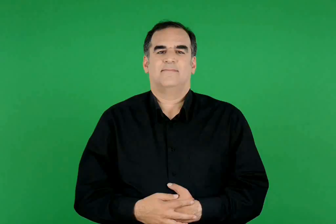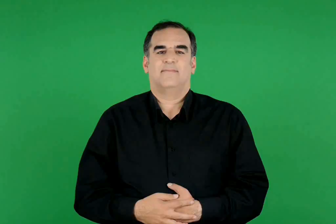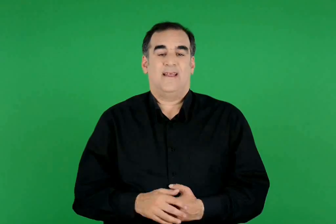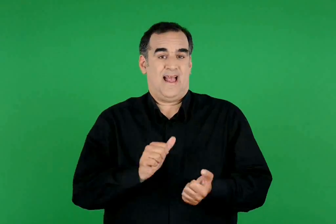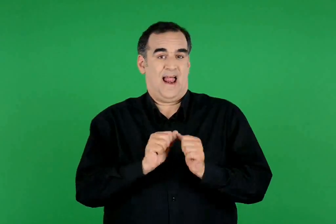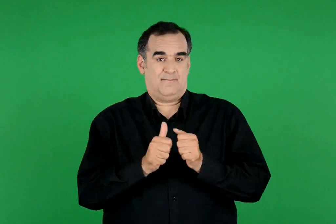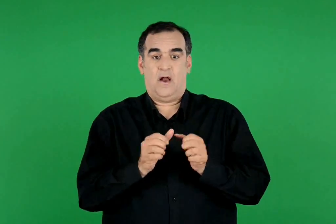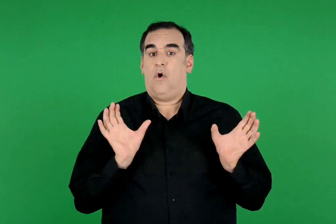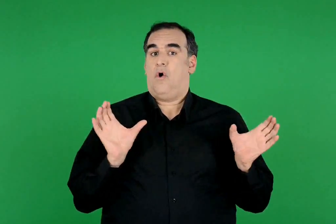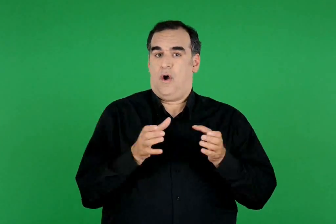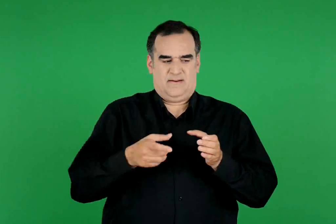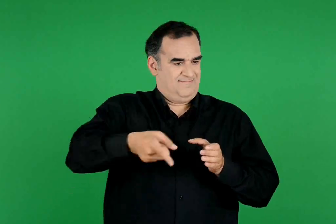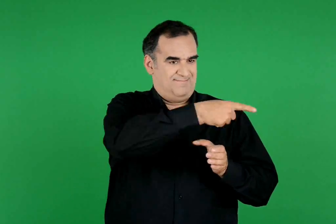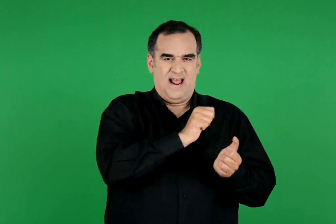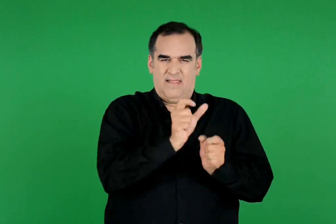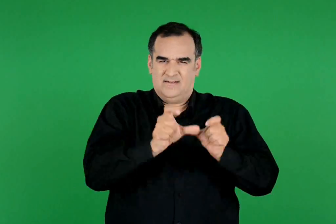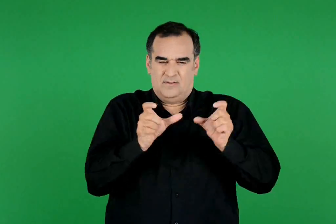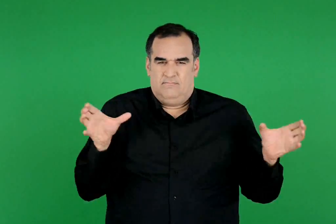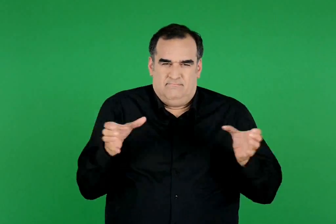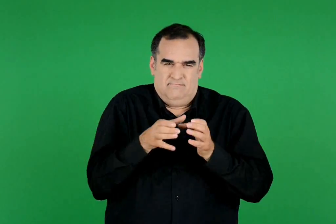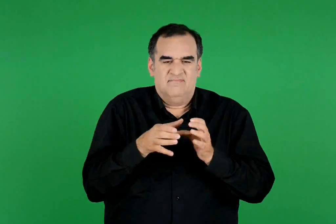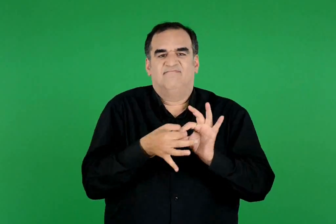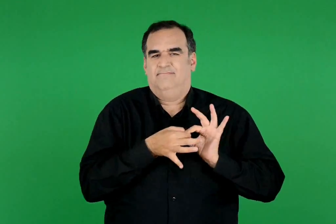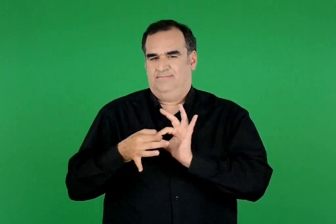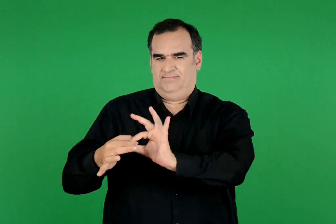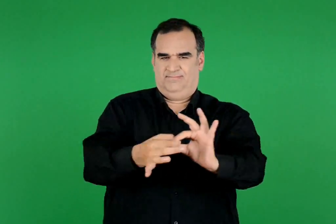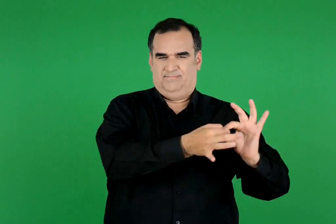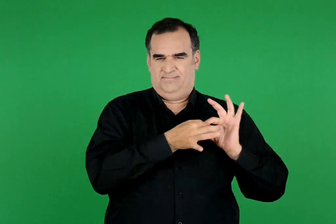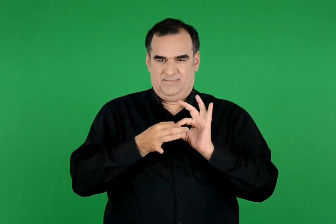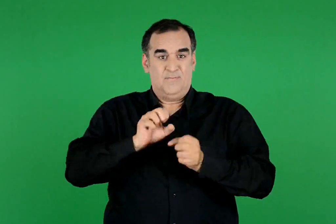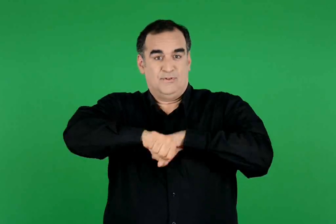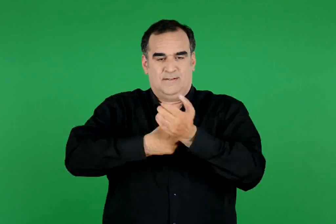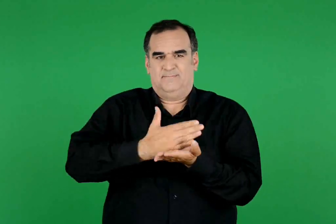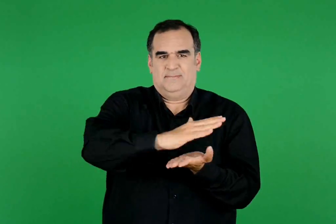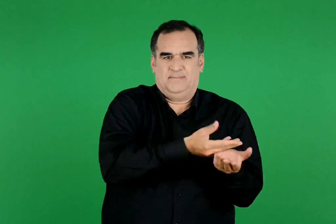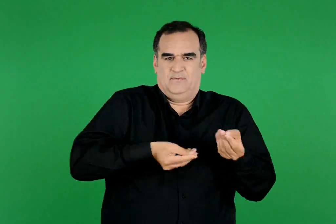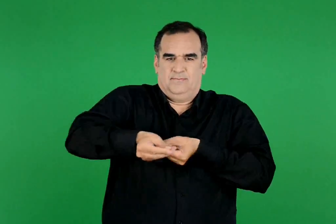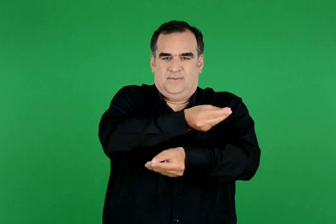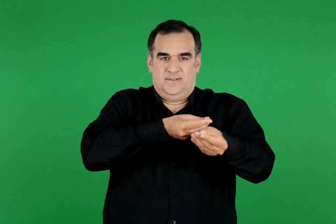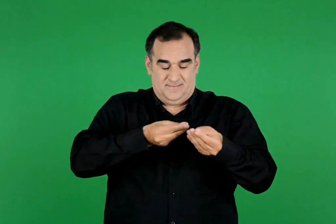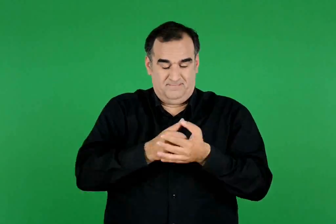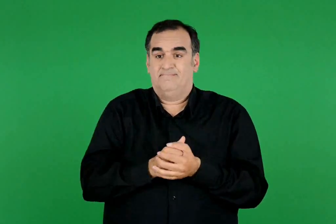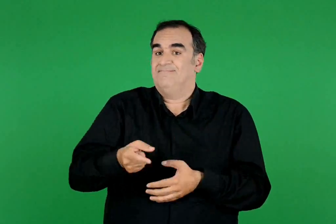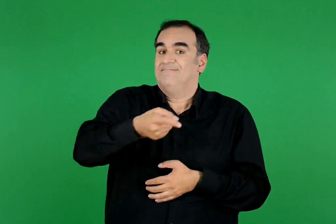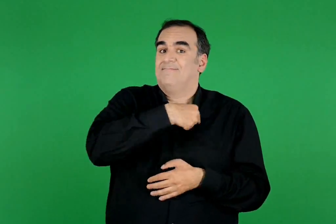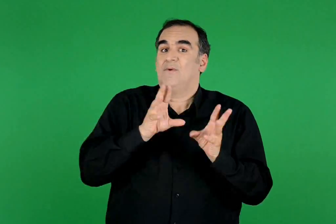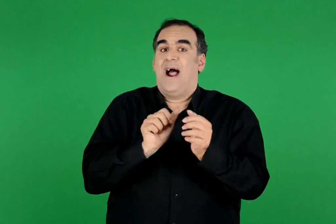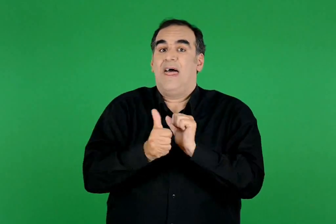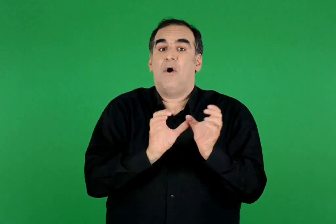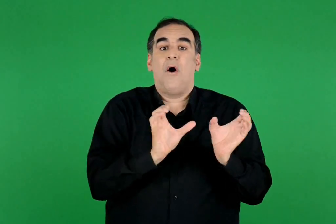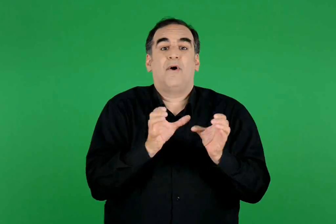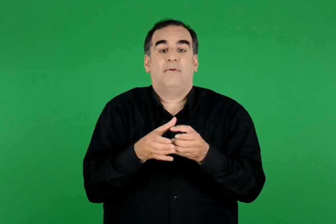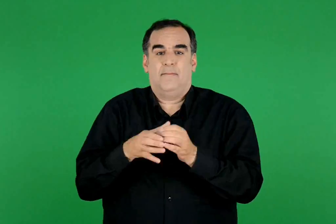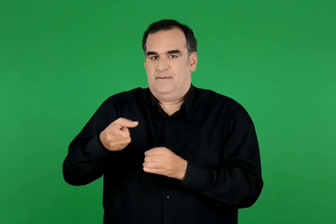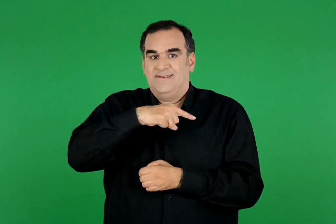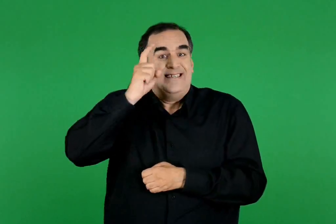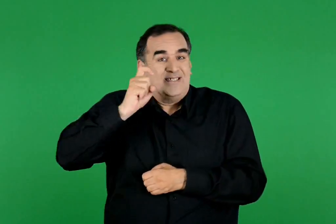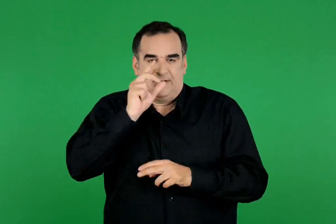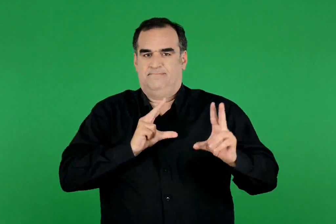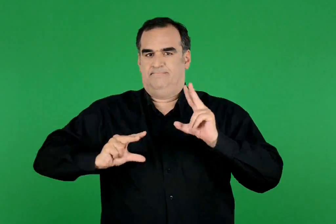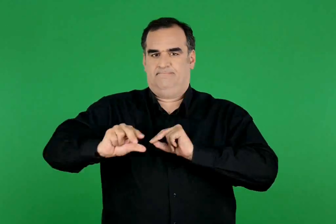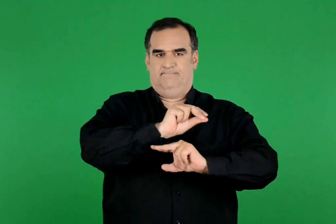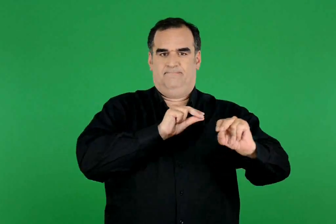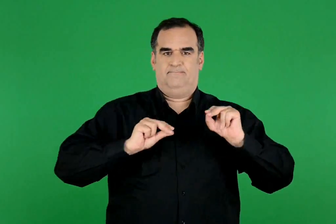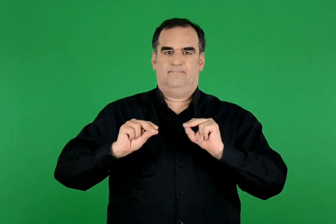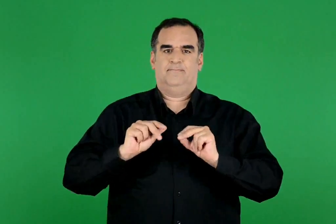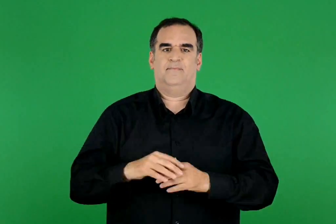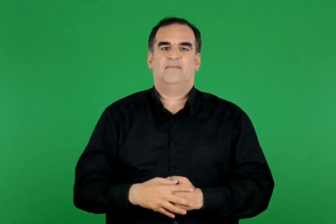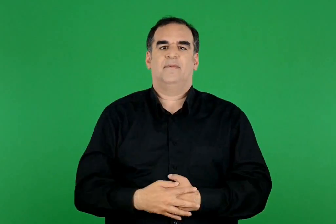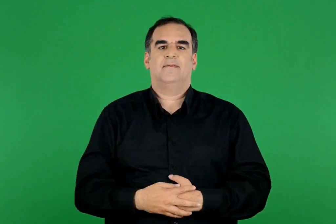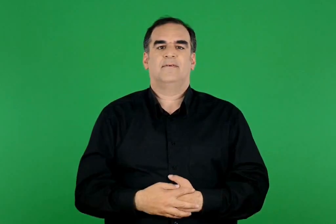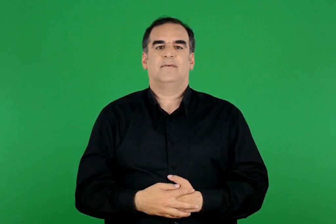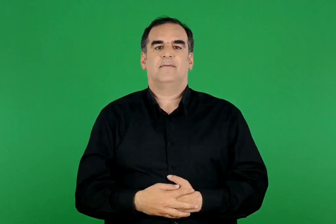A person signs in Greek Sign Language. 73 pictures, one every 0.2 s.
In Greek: σε ένα ομαδικό άθλημα συνεργάζονται πολλοί αθλητές και μοιράζονται την προσπάθεια. συζητάμε για ομαδικά αθλήματα που γνωρίζουμε
